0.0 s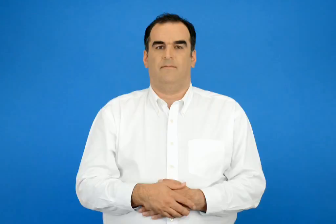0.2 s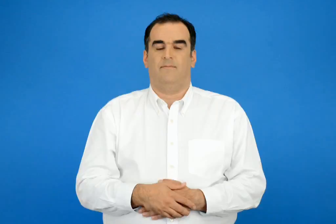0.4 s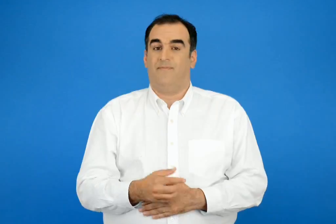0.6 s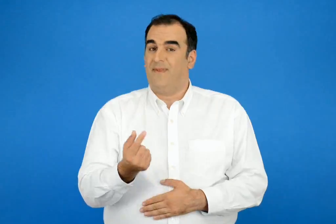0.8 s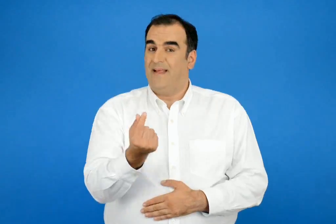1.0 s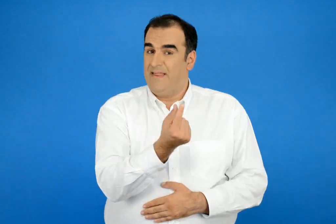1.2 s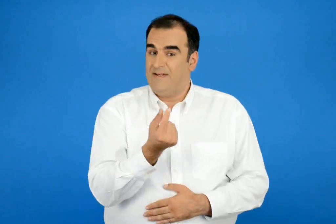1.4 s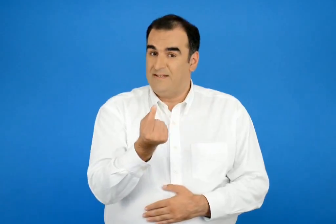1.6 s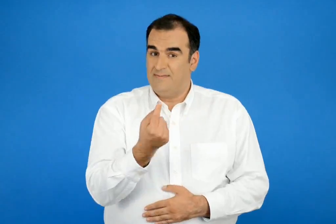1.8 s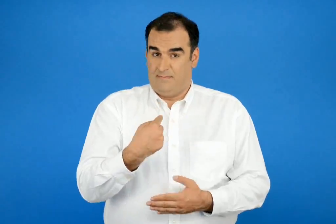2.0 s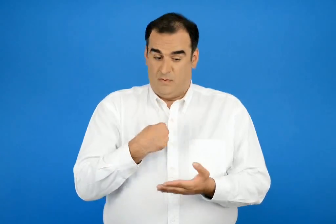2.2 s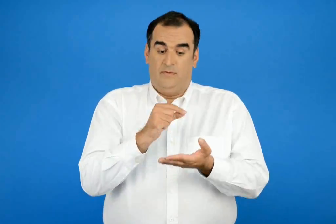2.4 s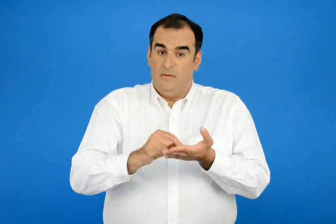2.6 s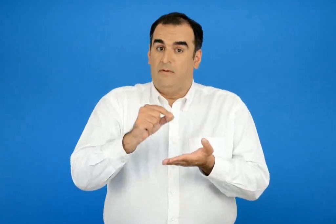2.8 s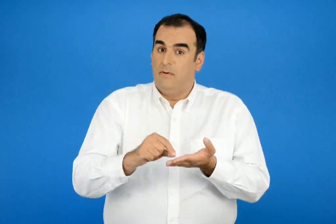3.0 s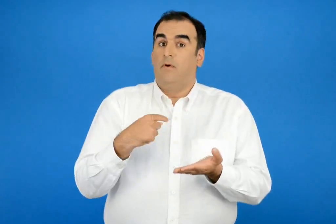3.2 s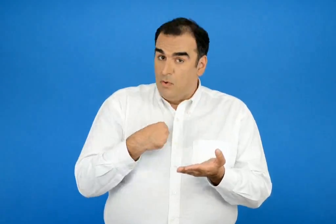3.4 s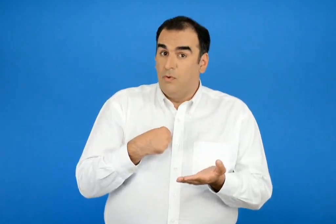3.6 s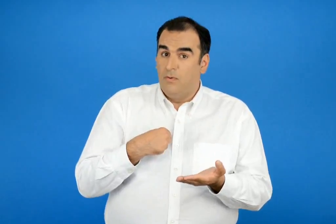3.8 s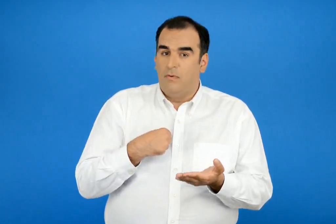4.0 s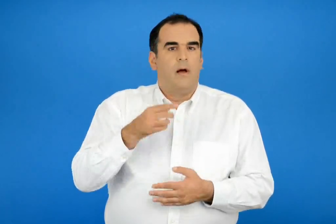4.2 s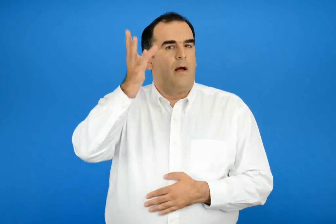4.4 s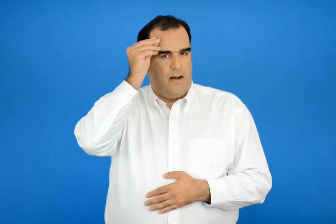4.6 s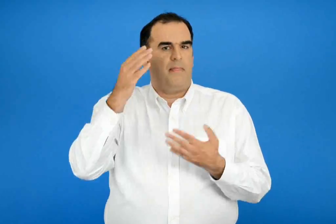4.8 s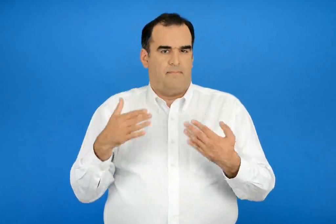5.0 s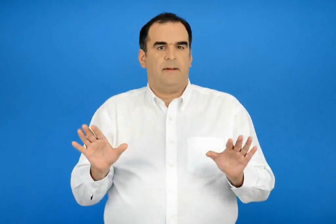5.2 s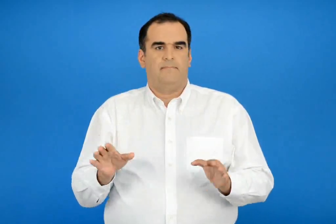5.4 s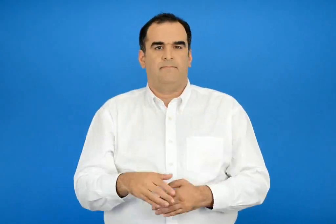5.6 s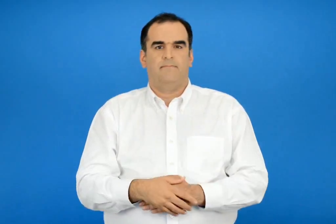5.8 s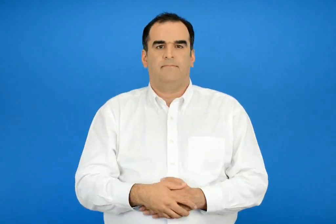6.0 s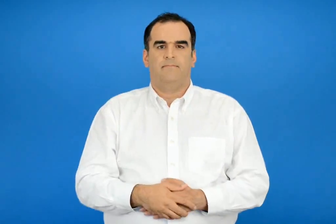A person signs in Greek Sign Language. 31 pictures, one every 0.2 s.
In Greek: έμαθα να γραφώ και εγώ ειδήσεις
